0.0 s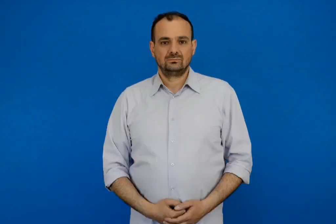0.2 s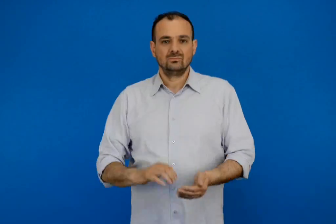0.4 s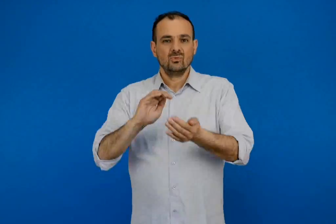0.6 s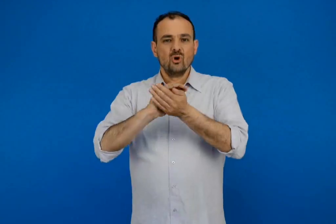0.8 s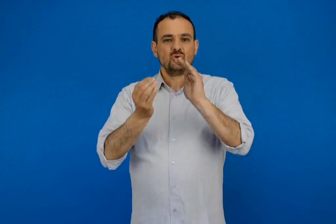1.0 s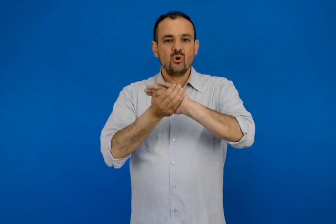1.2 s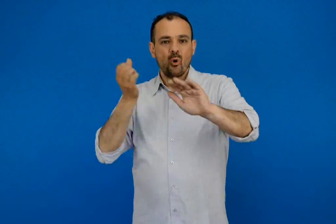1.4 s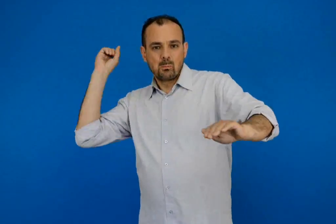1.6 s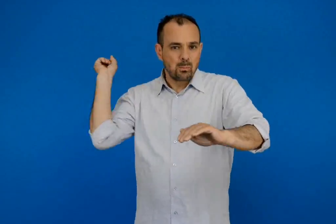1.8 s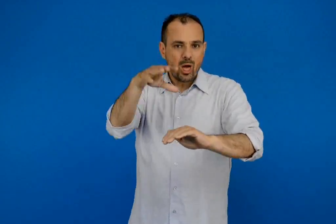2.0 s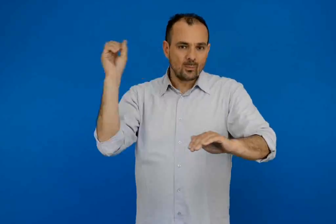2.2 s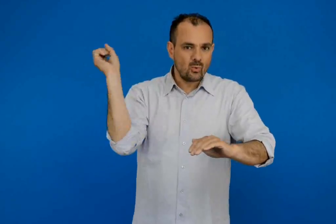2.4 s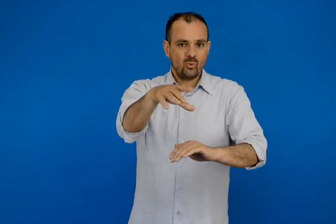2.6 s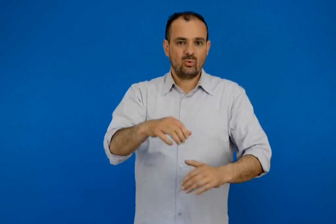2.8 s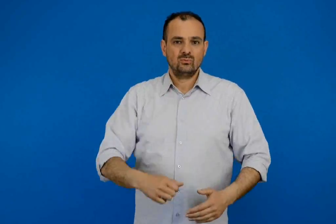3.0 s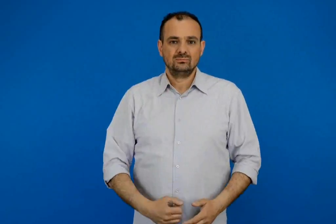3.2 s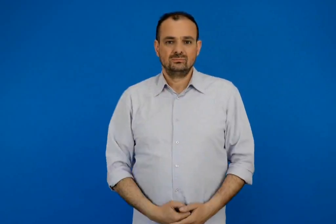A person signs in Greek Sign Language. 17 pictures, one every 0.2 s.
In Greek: χιονοπόλεμο
